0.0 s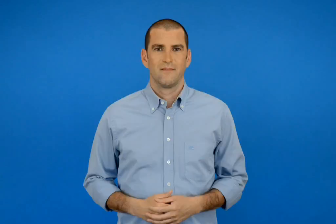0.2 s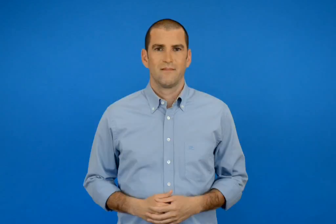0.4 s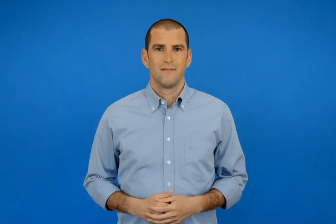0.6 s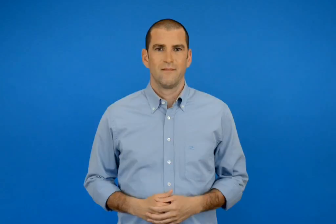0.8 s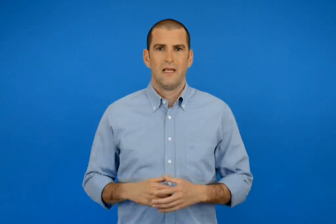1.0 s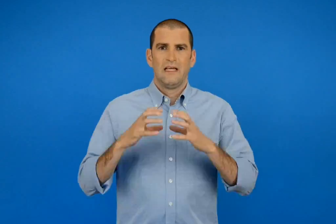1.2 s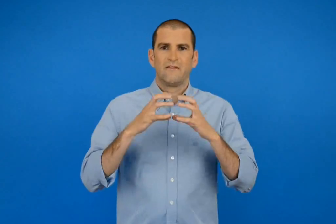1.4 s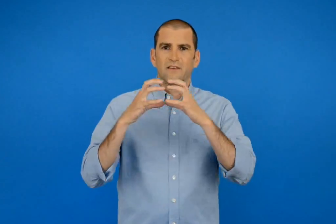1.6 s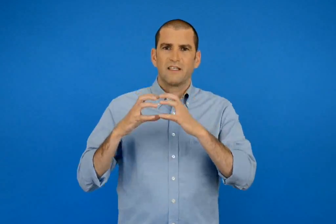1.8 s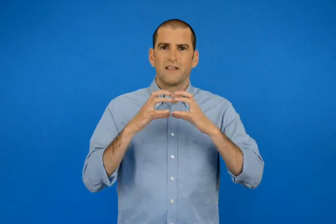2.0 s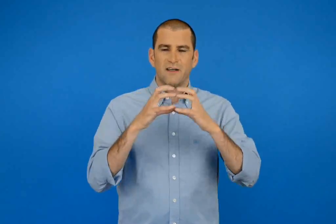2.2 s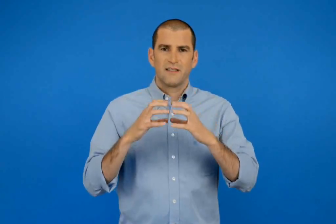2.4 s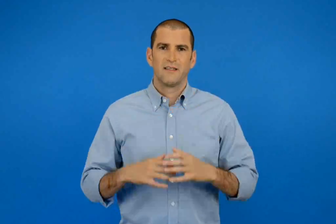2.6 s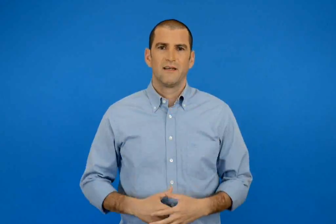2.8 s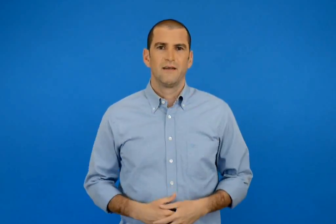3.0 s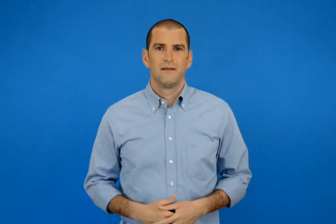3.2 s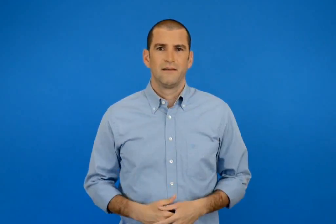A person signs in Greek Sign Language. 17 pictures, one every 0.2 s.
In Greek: σφαίρες
